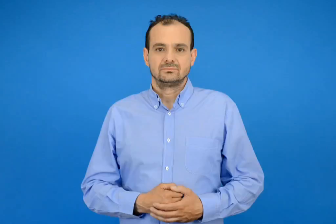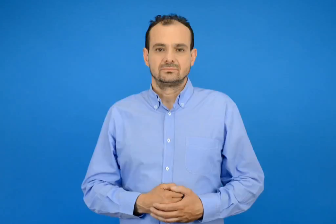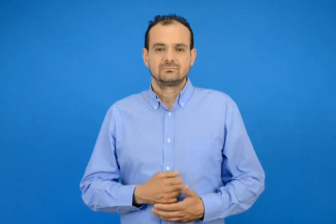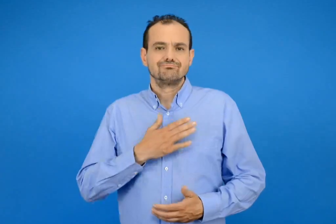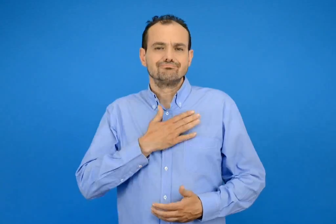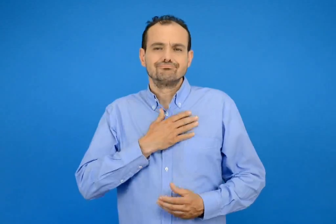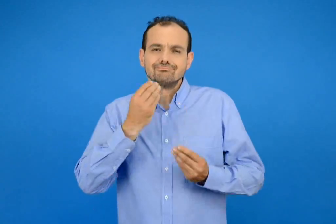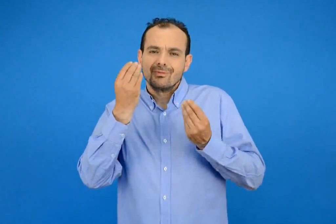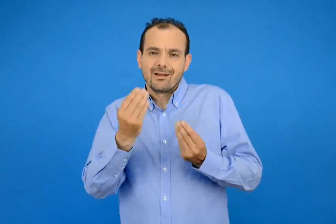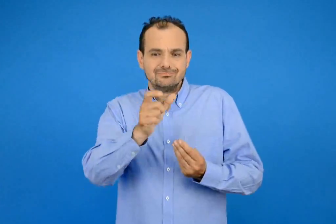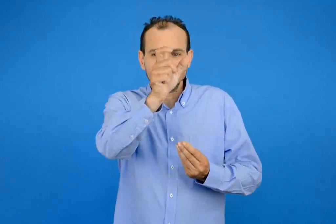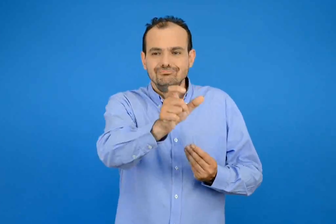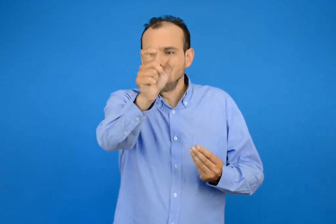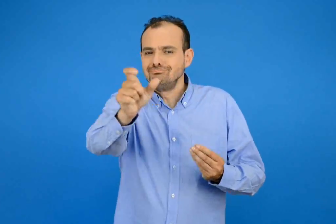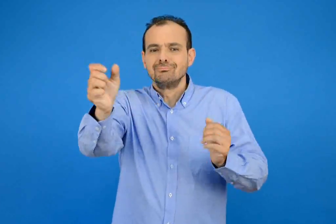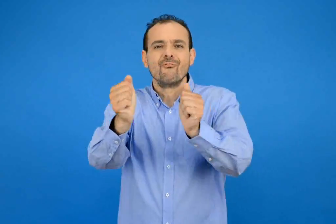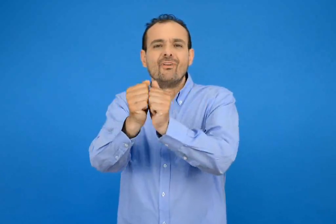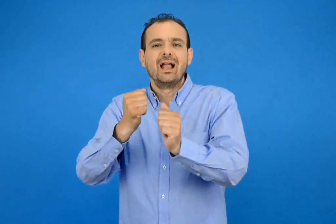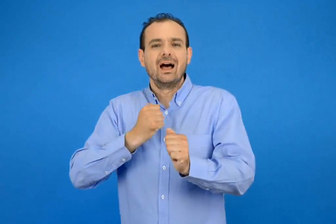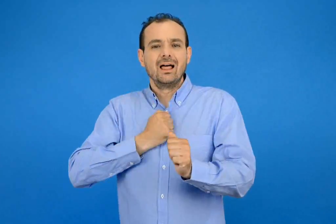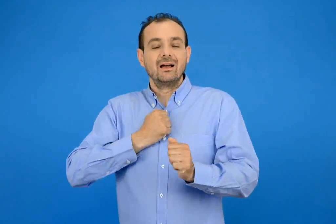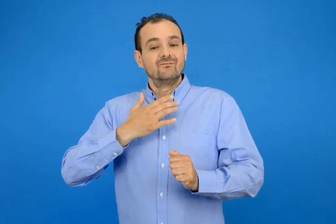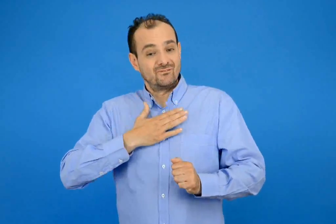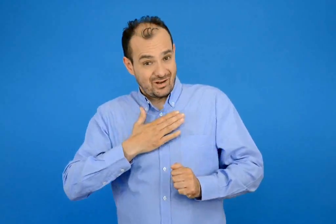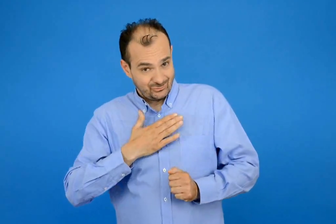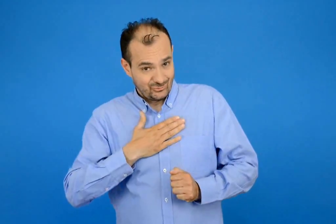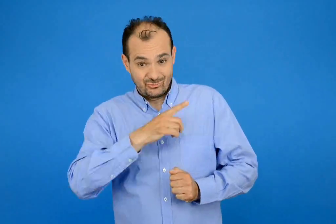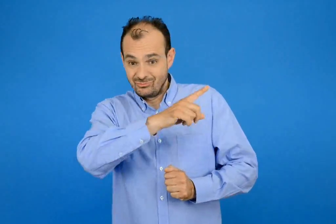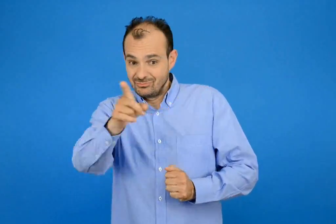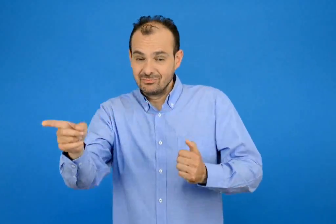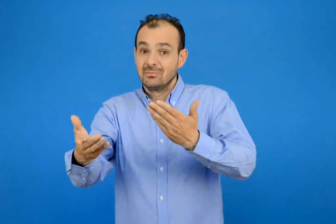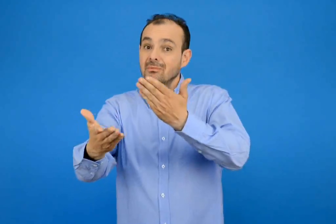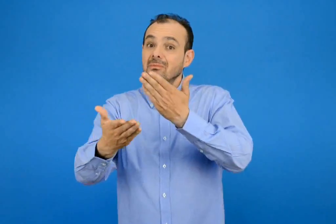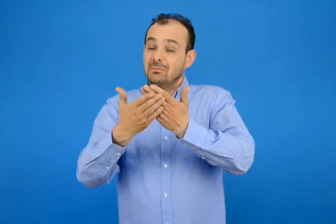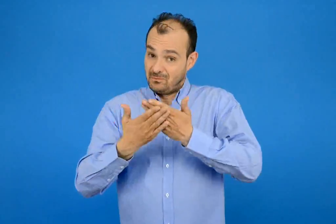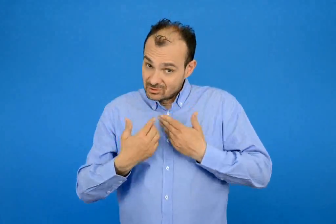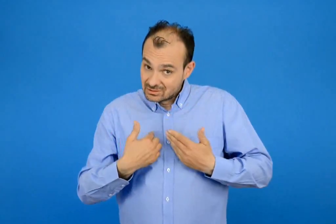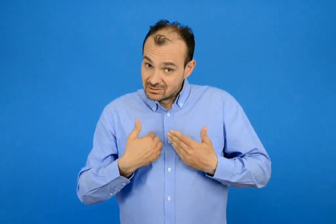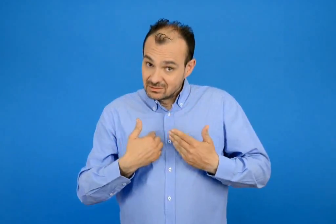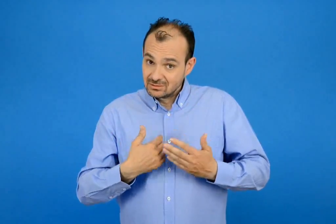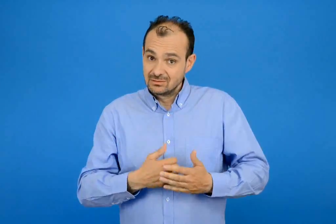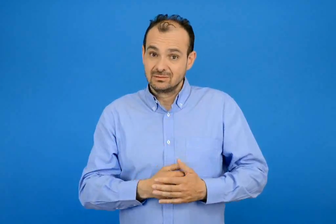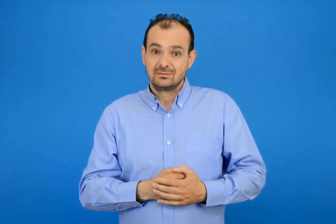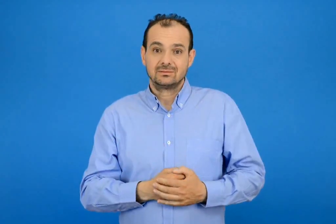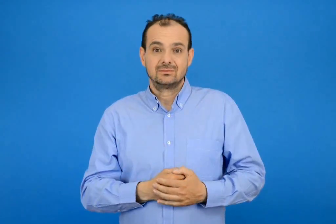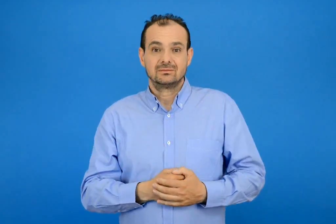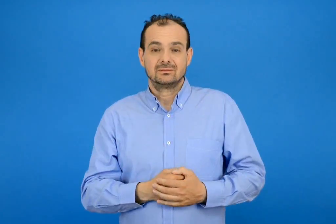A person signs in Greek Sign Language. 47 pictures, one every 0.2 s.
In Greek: ευχαριστώ καλοί μου φίλοι θα με βοηθήσετε ;
